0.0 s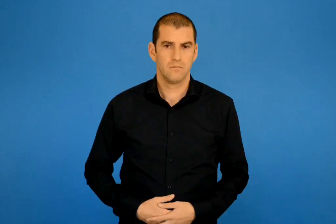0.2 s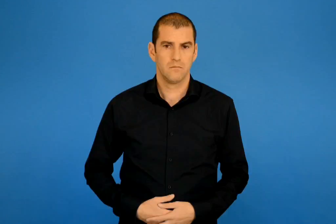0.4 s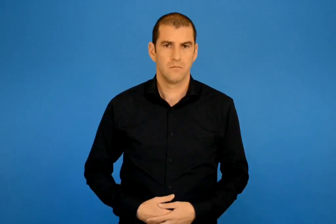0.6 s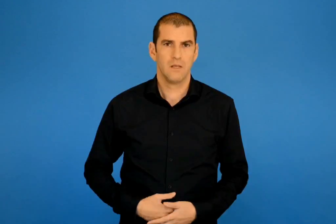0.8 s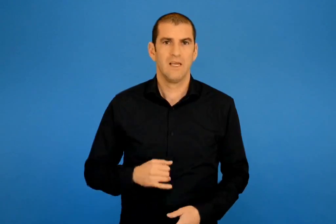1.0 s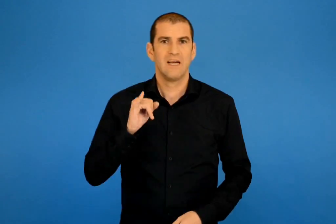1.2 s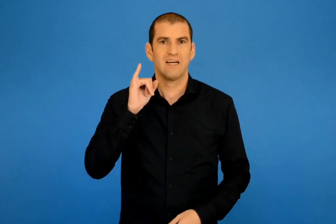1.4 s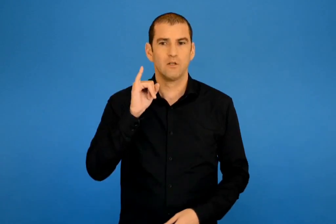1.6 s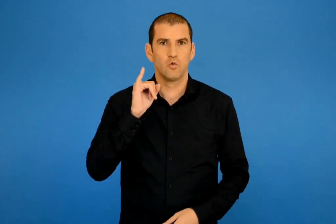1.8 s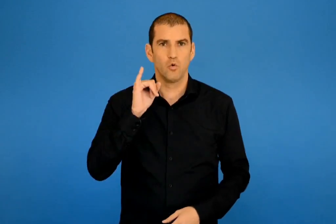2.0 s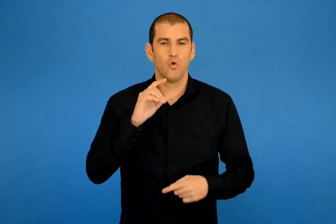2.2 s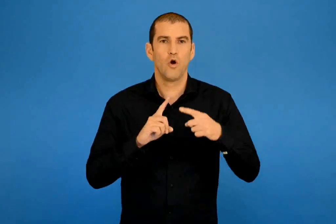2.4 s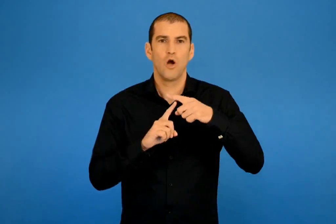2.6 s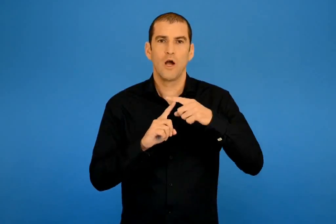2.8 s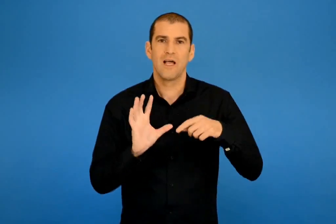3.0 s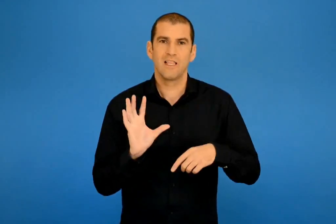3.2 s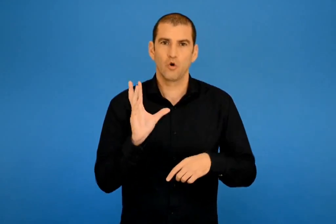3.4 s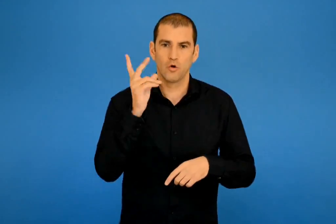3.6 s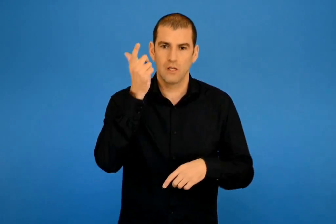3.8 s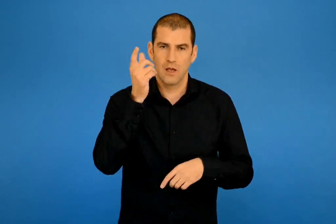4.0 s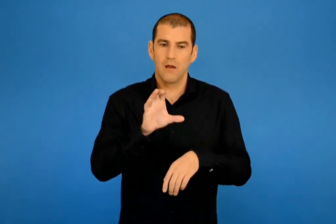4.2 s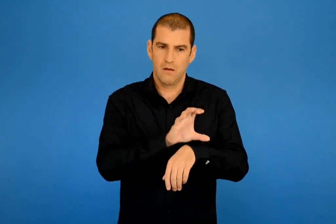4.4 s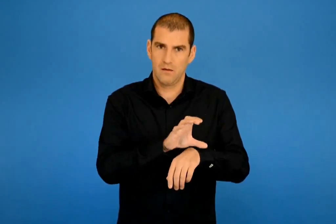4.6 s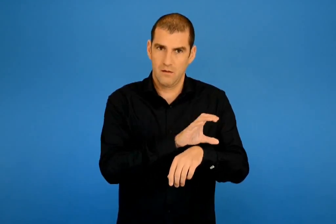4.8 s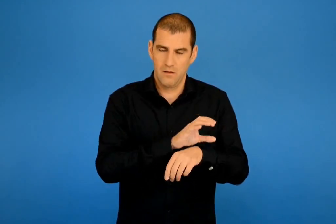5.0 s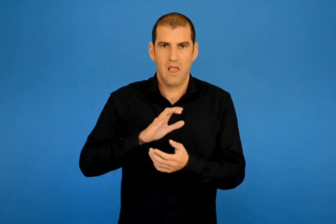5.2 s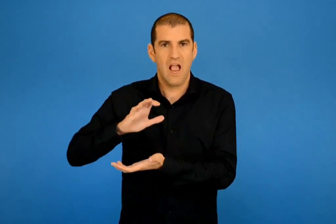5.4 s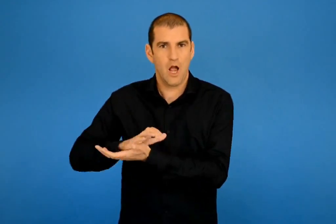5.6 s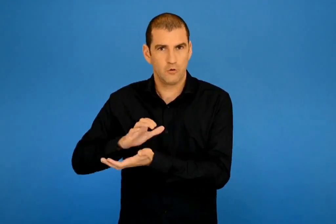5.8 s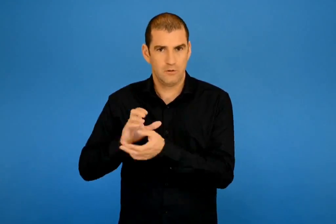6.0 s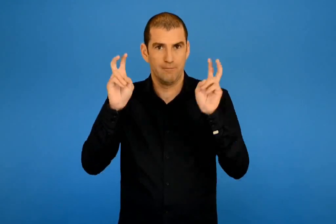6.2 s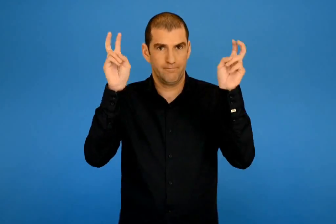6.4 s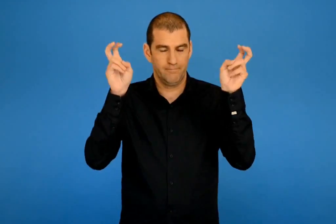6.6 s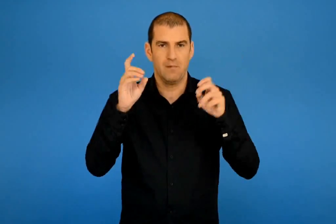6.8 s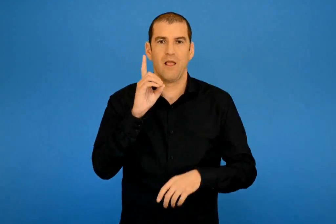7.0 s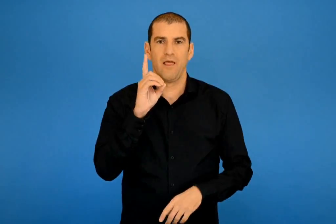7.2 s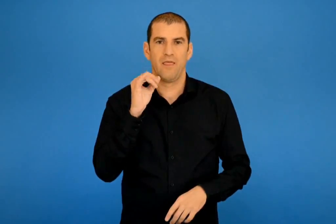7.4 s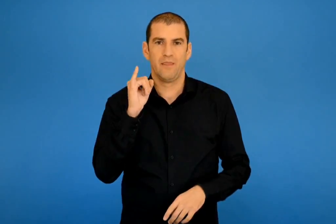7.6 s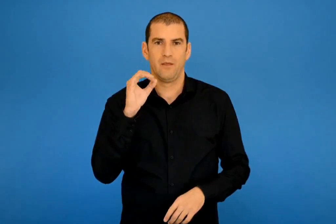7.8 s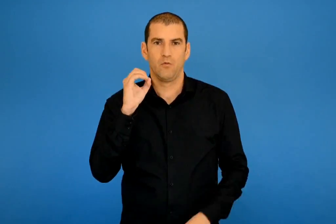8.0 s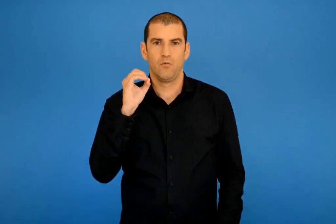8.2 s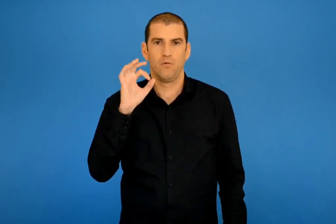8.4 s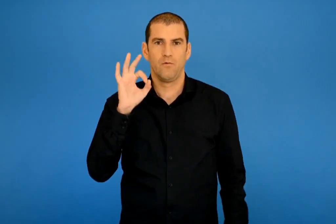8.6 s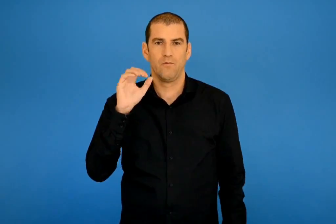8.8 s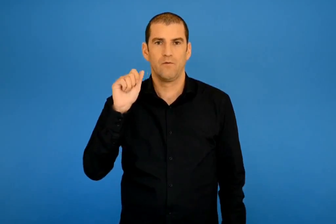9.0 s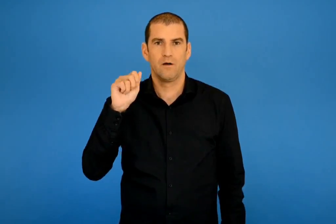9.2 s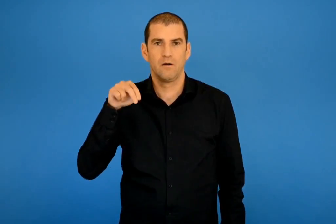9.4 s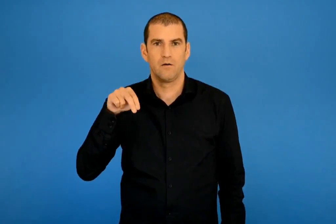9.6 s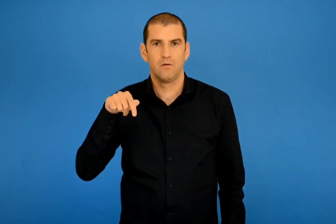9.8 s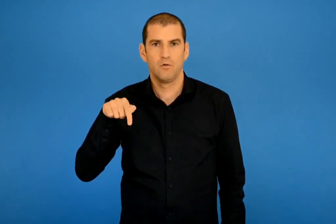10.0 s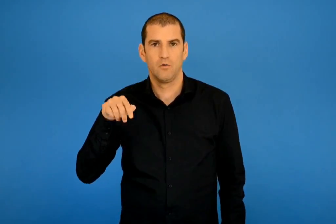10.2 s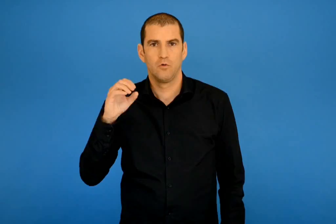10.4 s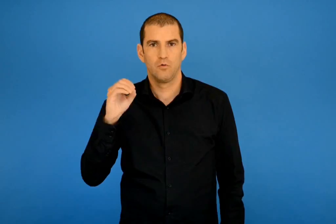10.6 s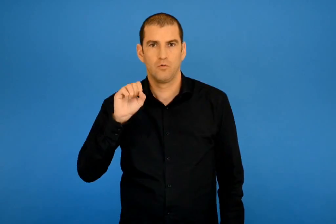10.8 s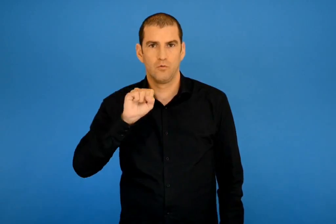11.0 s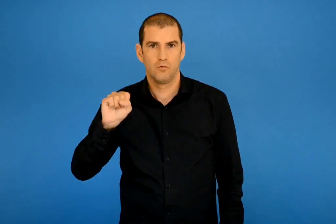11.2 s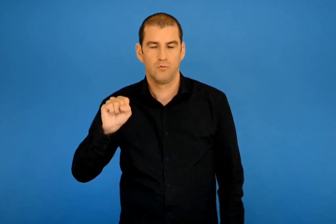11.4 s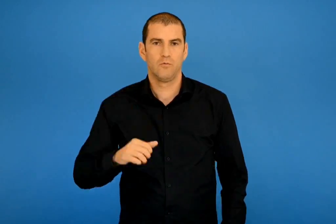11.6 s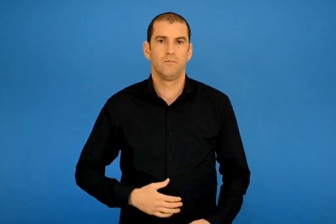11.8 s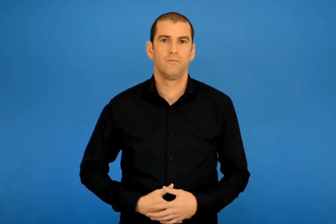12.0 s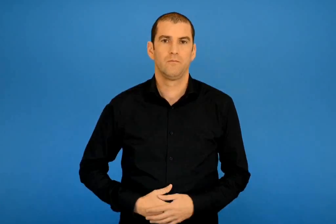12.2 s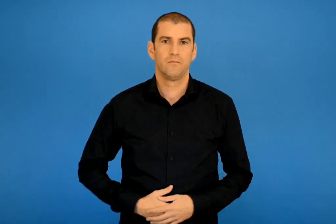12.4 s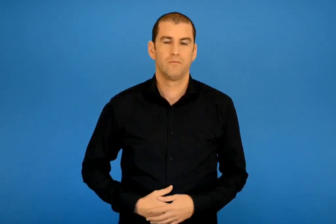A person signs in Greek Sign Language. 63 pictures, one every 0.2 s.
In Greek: ινστιτούτο τεχνολογίας υπολογιστών και εκδόσεων διόφαντος
